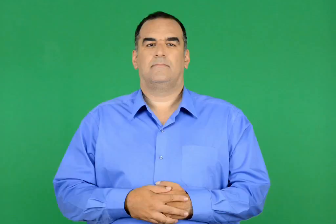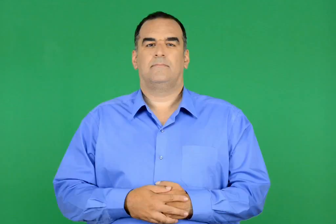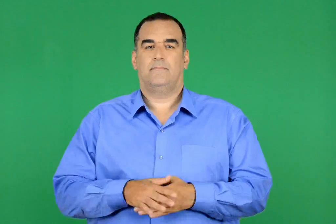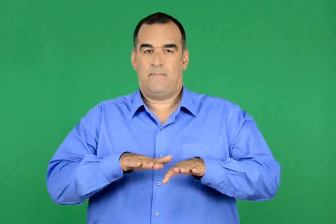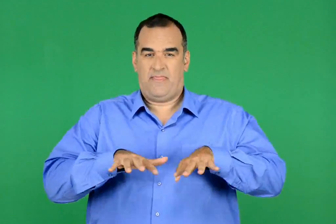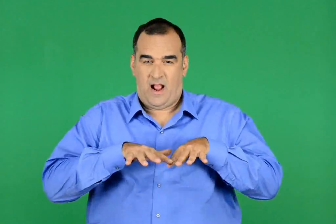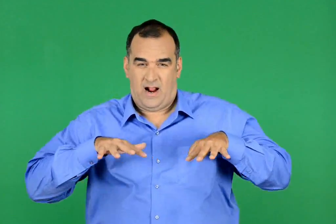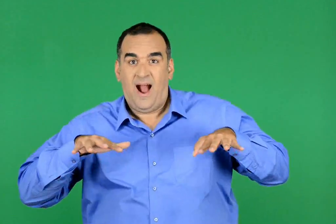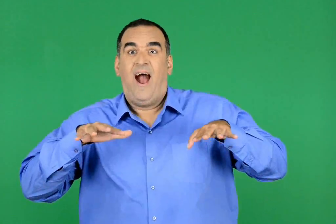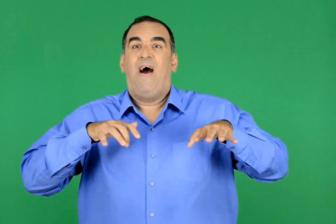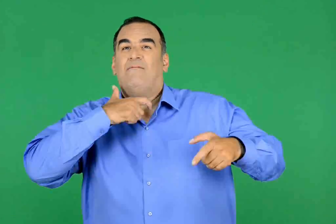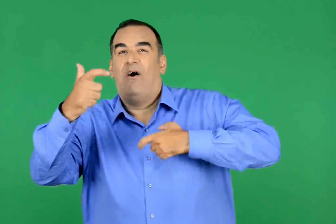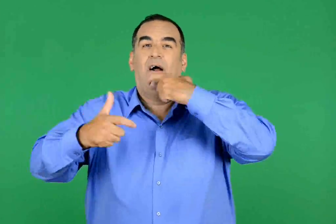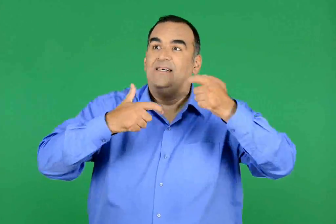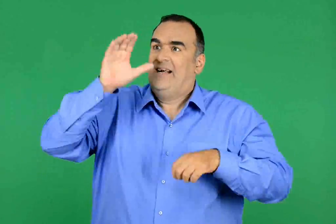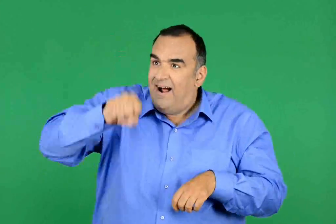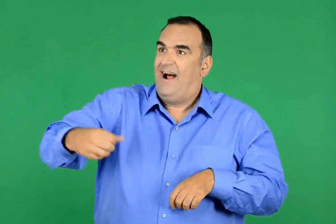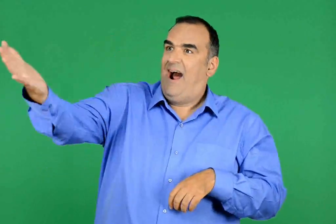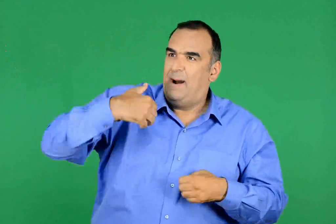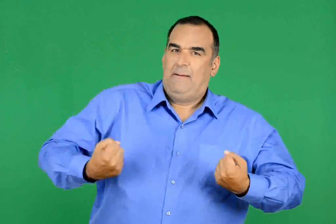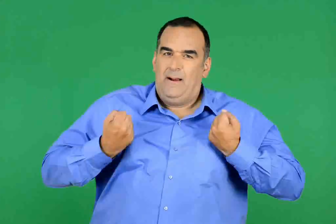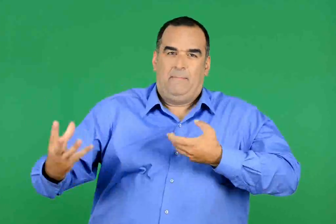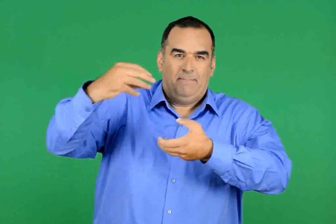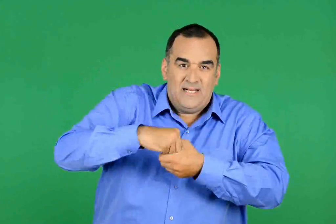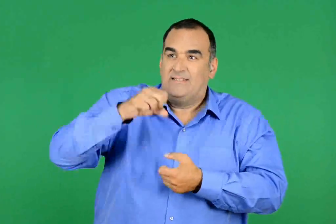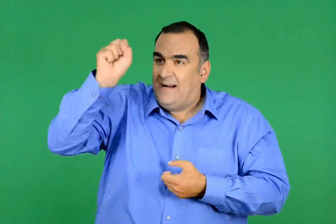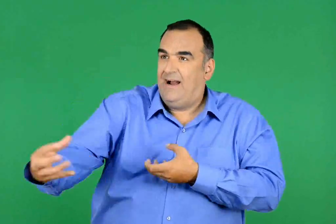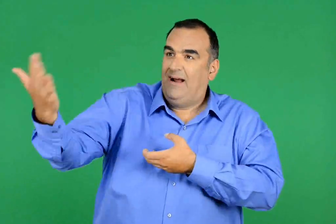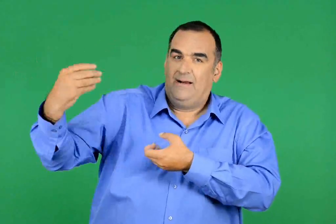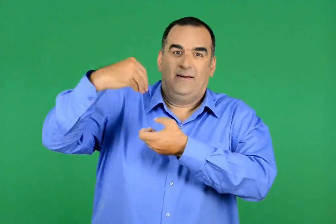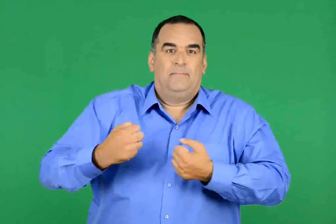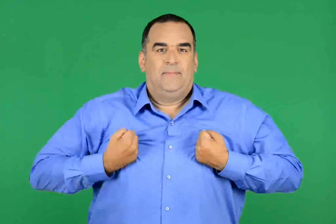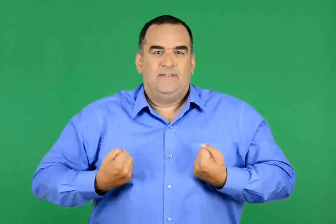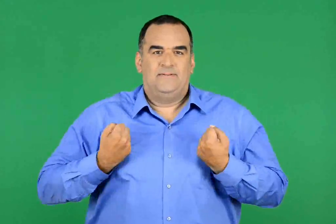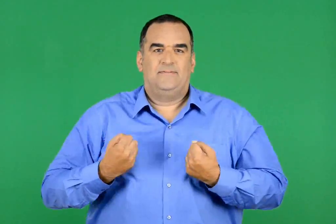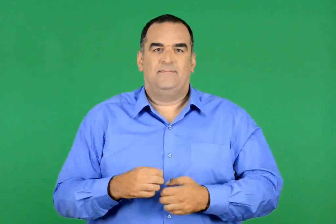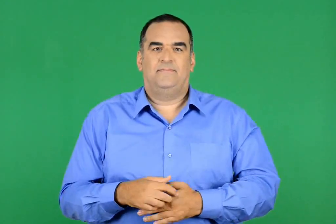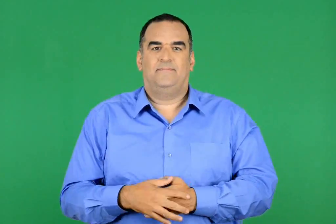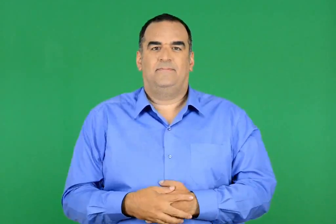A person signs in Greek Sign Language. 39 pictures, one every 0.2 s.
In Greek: να παίξετε , να παίξετε φώναξαν τα παιδιά
